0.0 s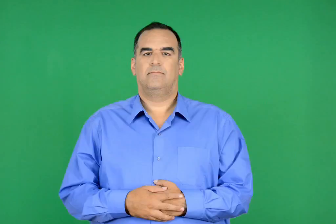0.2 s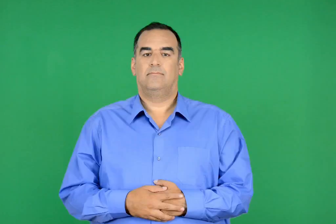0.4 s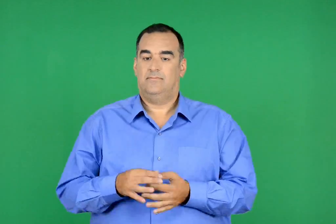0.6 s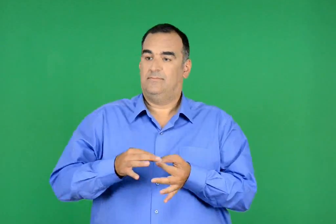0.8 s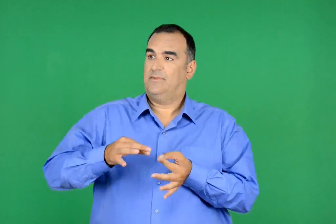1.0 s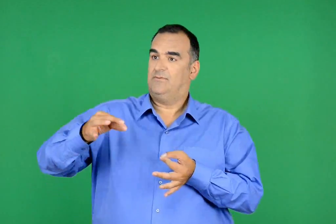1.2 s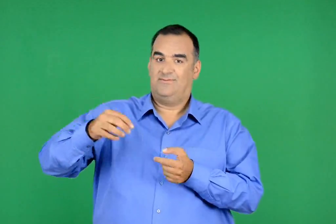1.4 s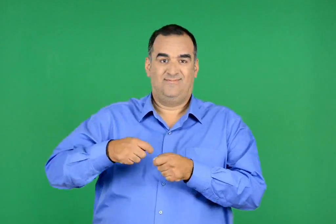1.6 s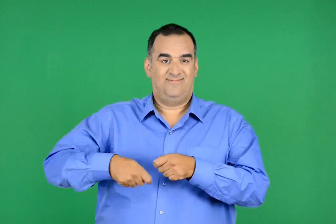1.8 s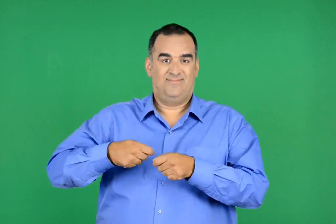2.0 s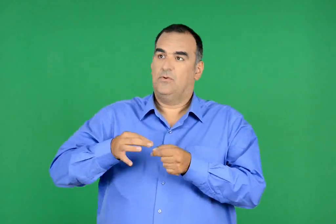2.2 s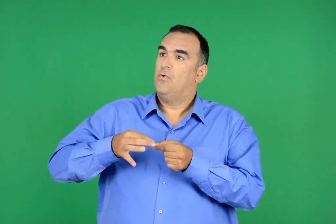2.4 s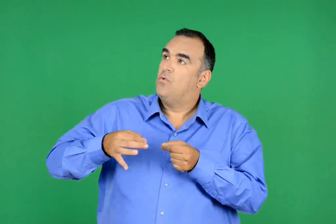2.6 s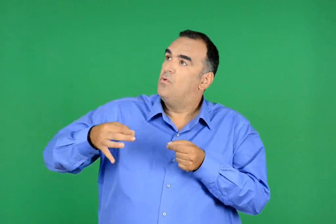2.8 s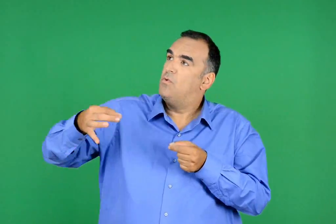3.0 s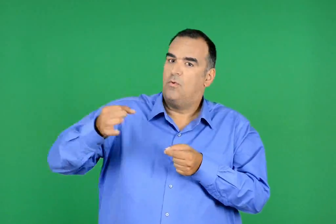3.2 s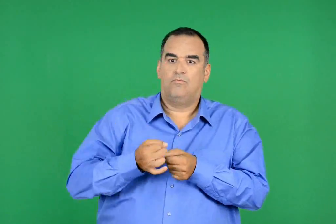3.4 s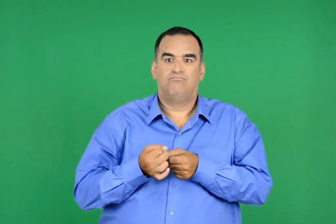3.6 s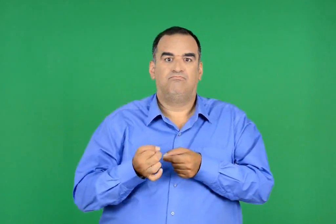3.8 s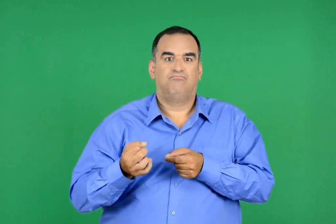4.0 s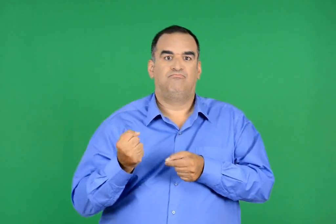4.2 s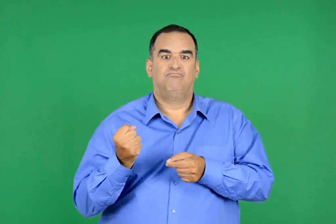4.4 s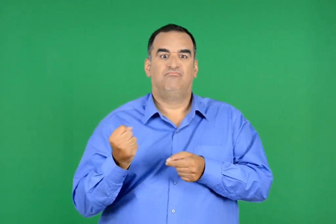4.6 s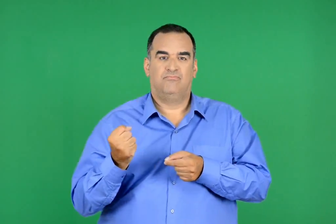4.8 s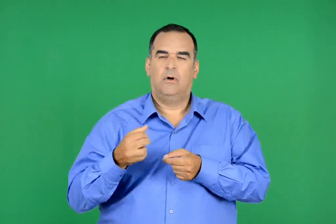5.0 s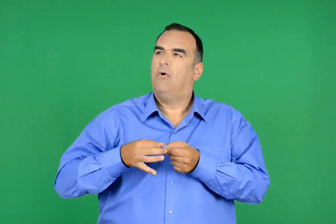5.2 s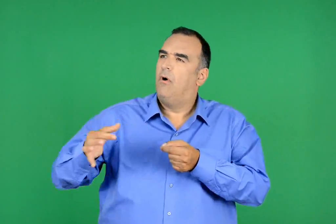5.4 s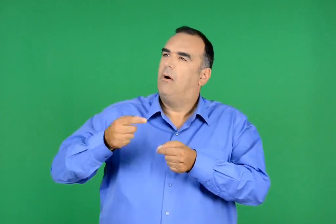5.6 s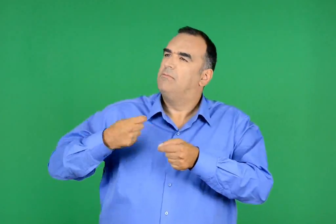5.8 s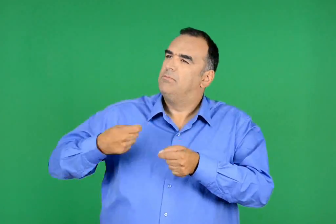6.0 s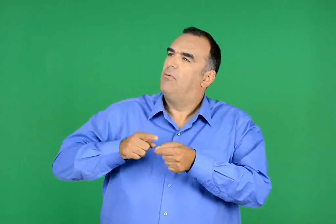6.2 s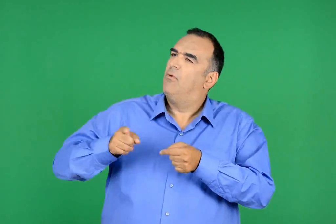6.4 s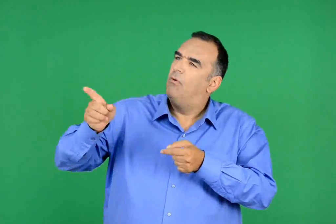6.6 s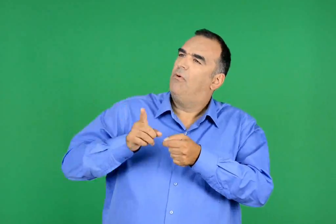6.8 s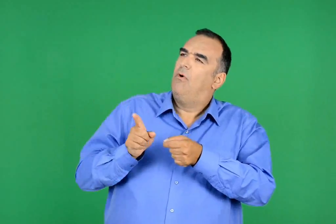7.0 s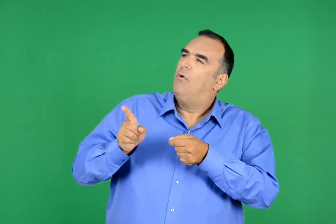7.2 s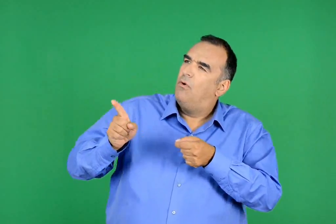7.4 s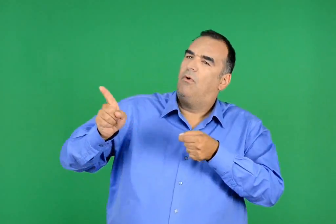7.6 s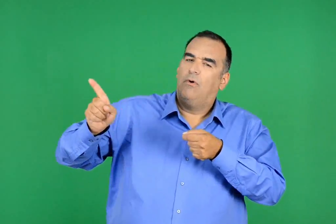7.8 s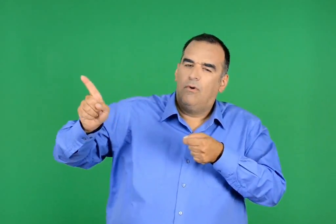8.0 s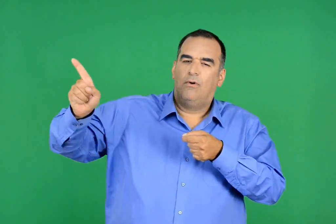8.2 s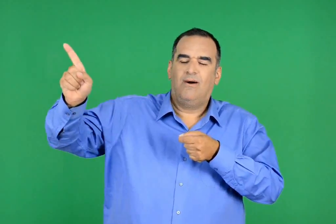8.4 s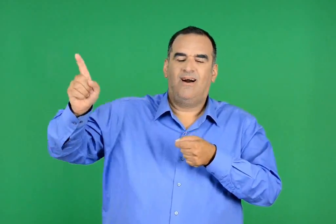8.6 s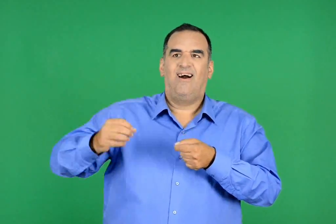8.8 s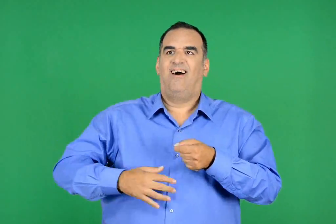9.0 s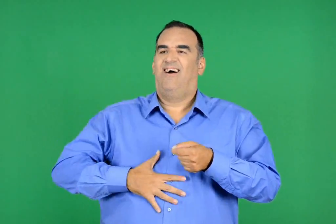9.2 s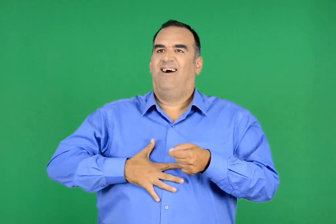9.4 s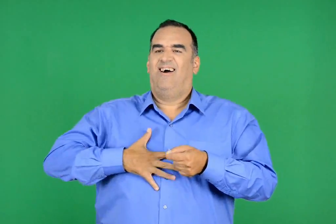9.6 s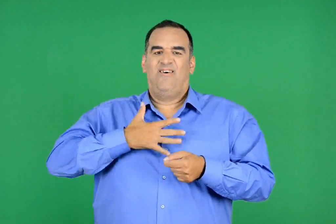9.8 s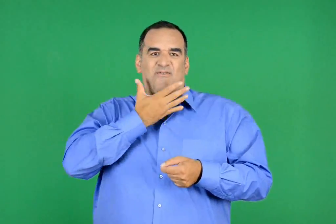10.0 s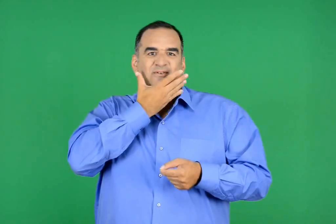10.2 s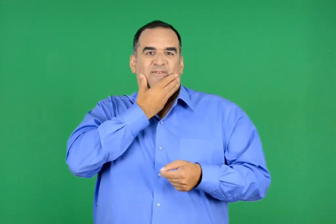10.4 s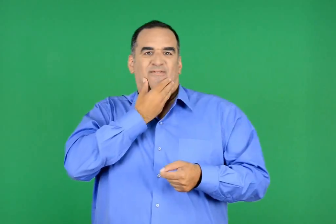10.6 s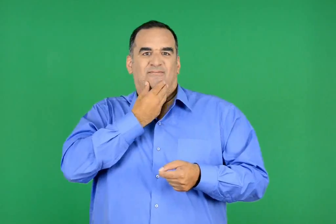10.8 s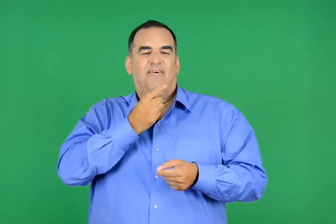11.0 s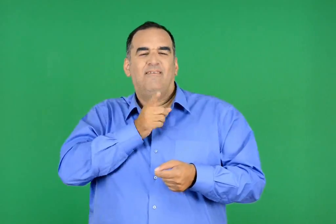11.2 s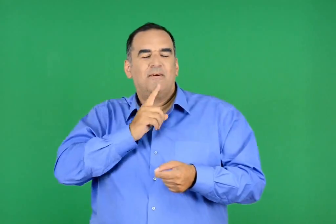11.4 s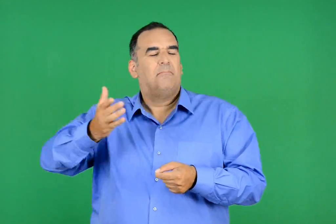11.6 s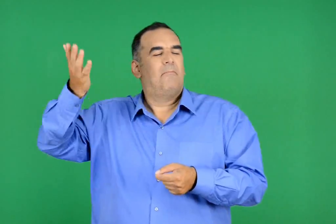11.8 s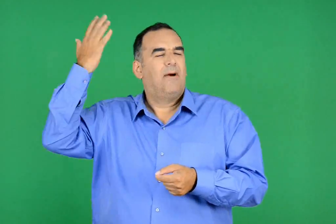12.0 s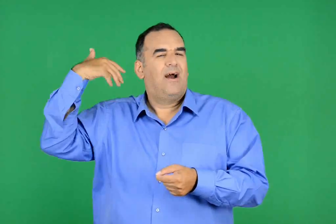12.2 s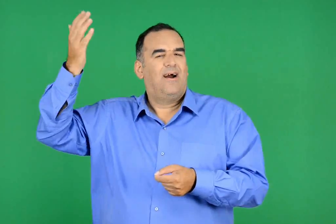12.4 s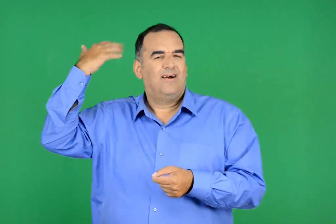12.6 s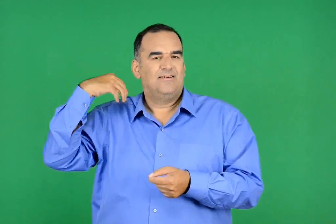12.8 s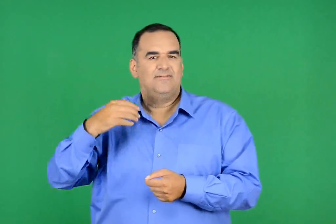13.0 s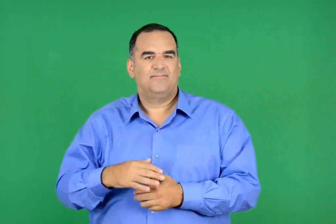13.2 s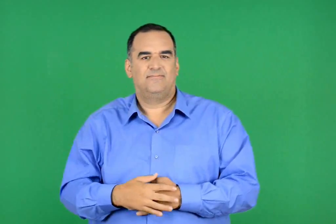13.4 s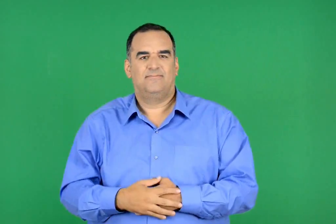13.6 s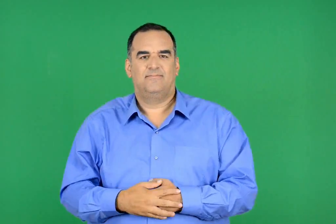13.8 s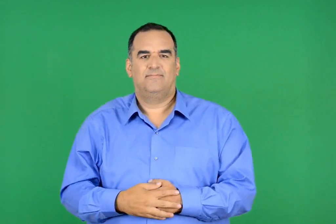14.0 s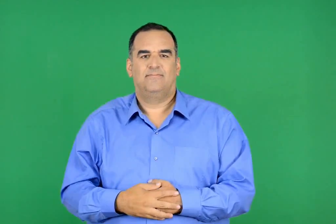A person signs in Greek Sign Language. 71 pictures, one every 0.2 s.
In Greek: ο σπάγκος ήταν μακρύς και γερός. τον άφησαν όλο. πόσο όμορφα νιώθανε. σαν τον παλιό καλό καιρό
